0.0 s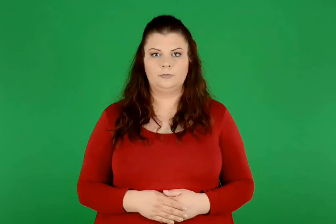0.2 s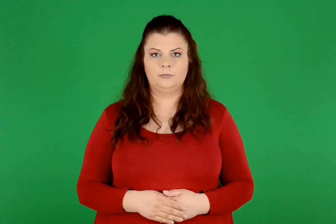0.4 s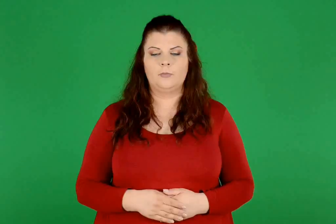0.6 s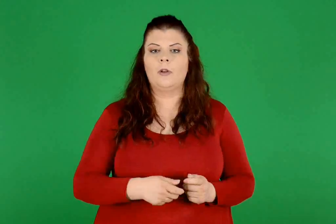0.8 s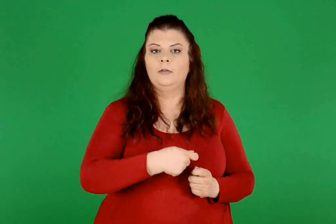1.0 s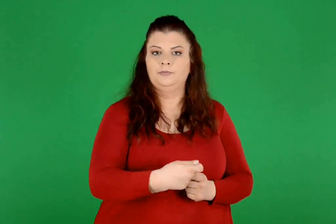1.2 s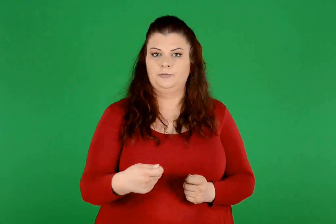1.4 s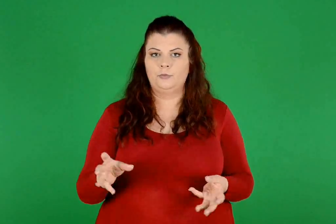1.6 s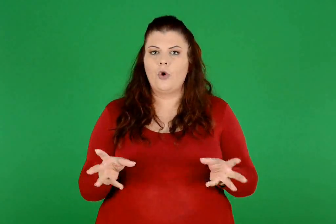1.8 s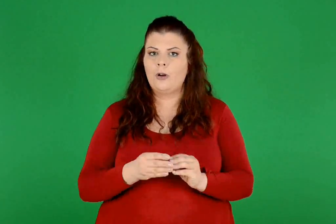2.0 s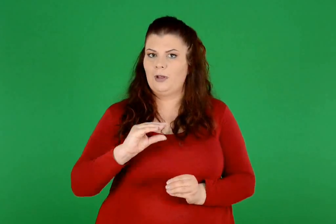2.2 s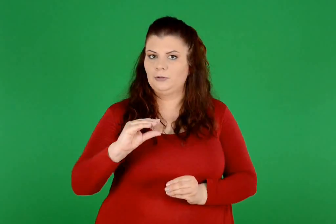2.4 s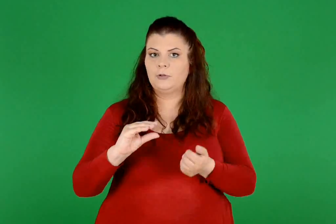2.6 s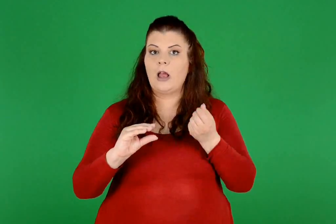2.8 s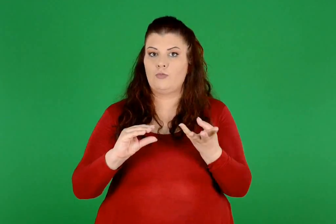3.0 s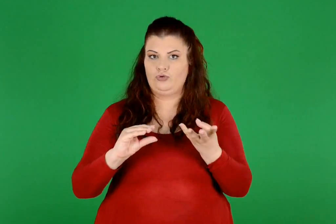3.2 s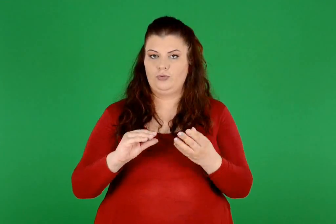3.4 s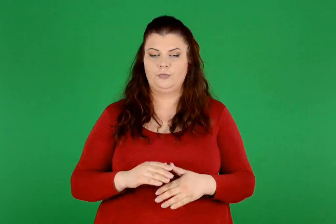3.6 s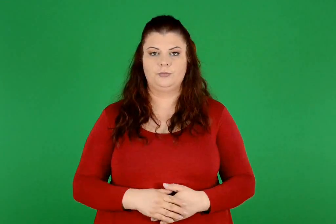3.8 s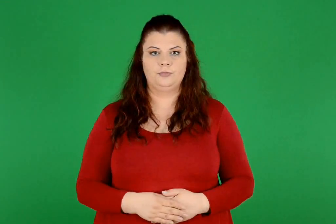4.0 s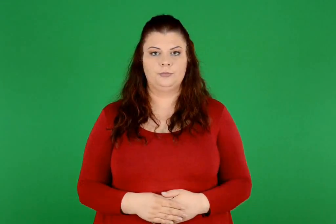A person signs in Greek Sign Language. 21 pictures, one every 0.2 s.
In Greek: αριθμός όλων των καρτών
